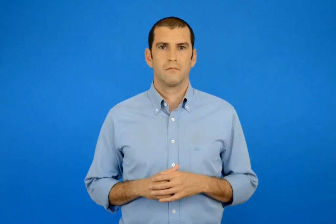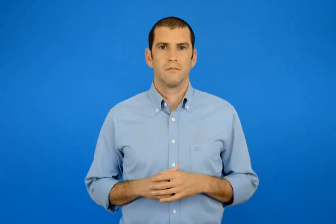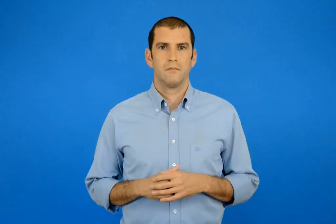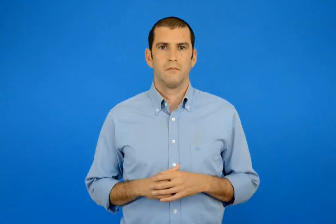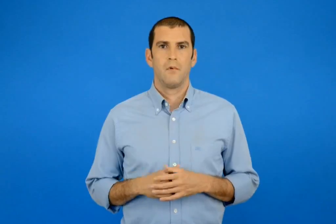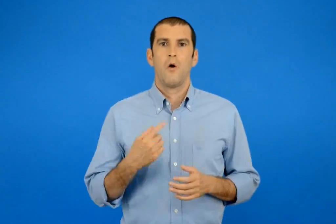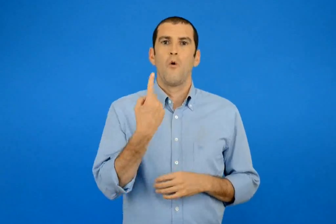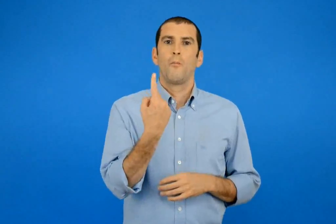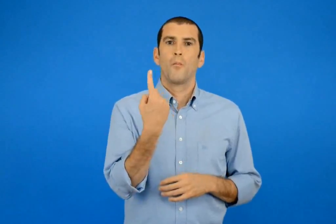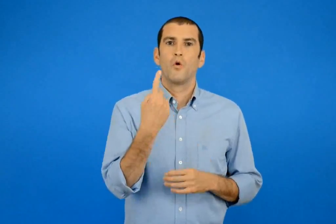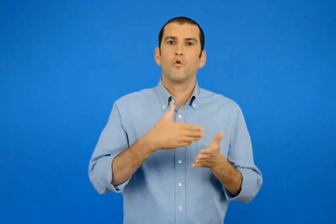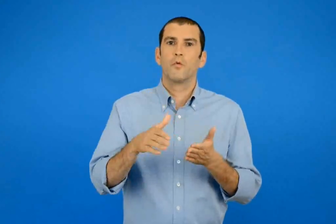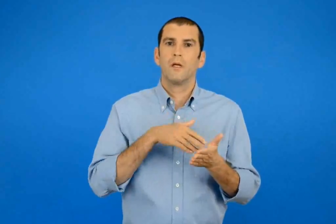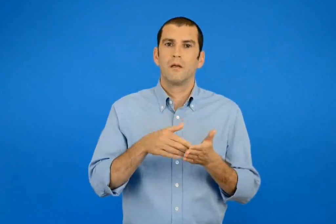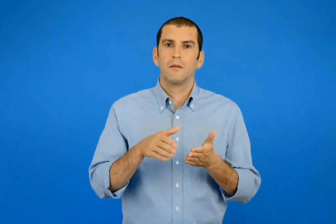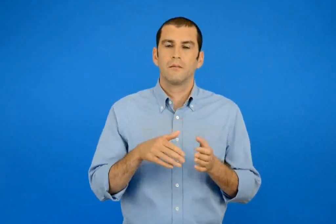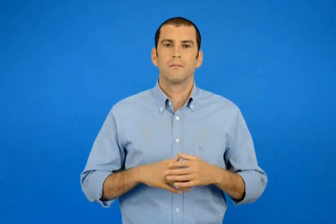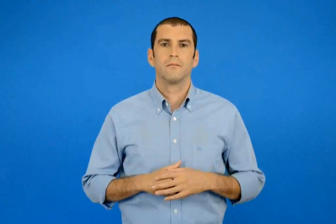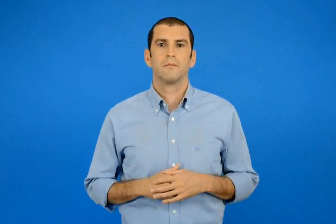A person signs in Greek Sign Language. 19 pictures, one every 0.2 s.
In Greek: μονόχρωμη
